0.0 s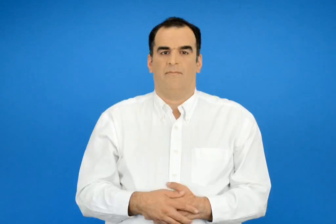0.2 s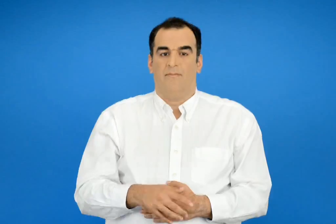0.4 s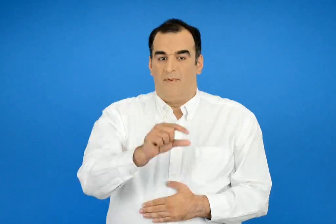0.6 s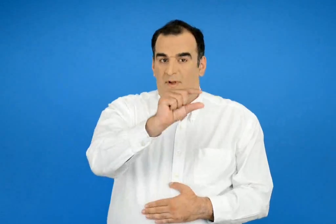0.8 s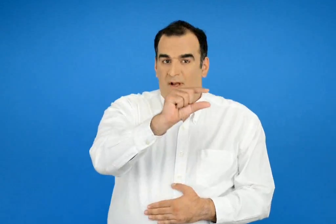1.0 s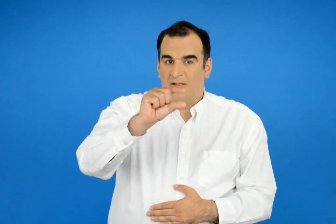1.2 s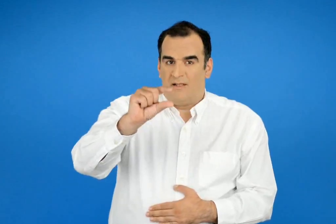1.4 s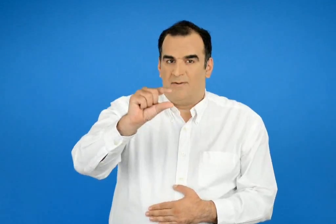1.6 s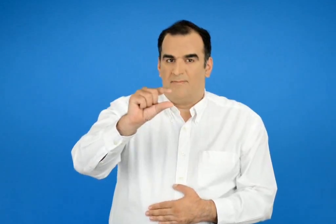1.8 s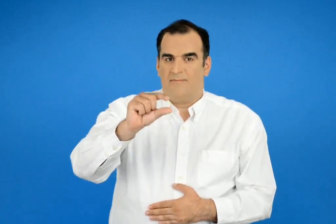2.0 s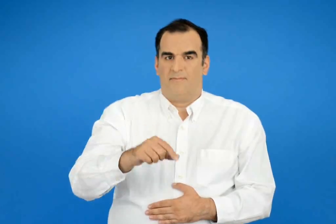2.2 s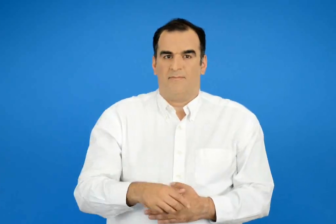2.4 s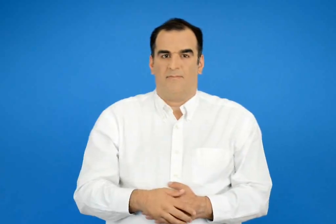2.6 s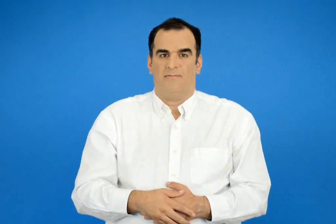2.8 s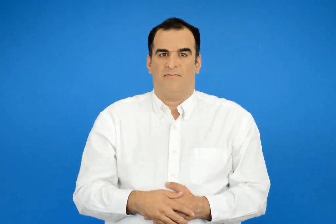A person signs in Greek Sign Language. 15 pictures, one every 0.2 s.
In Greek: ετικέτα
